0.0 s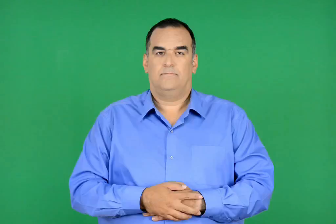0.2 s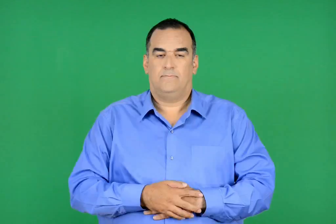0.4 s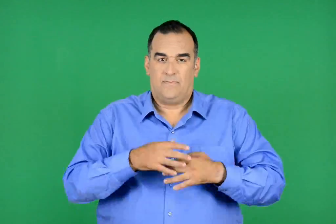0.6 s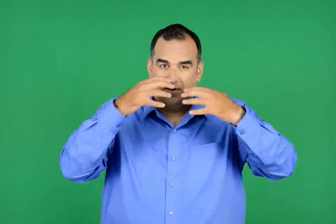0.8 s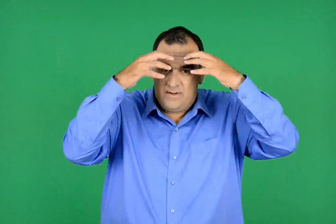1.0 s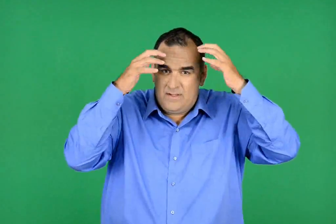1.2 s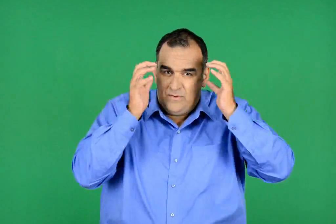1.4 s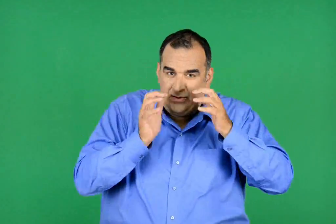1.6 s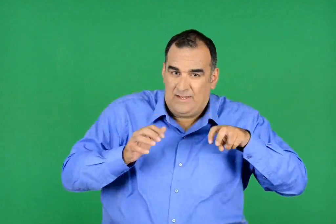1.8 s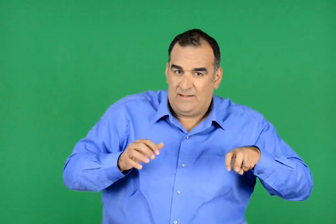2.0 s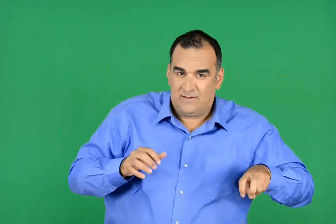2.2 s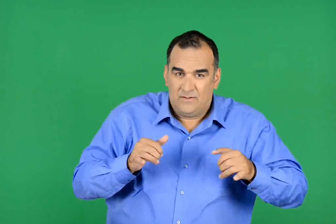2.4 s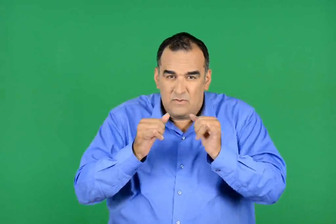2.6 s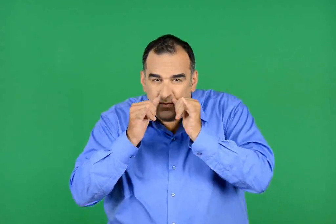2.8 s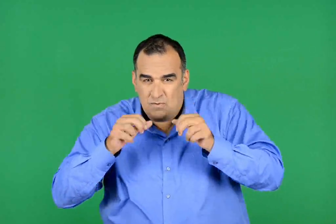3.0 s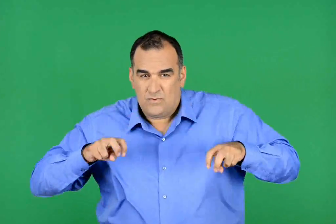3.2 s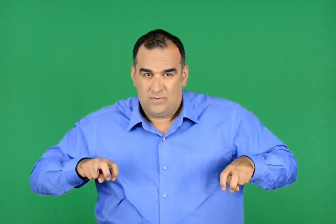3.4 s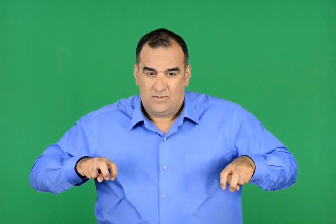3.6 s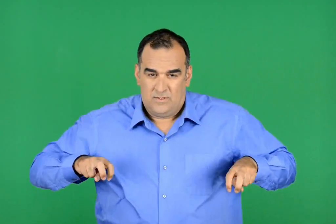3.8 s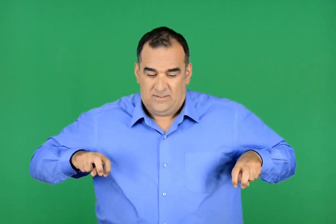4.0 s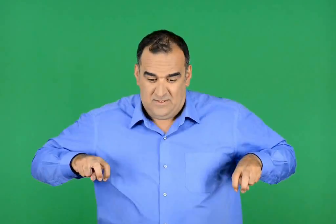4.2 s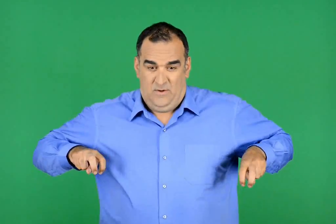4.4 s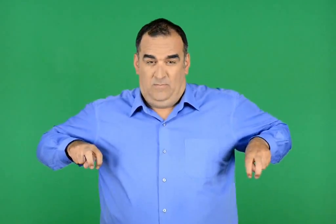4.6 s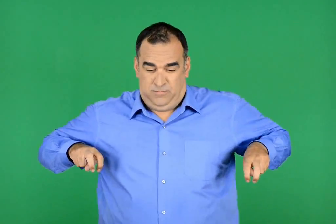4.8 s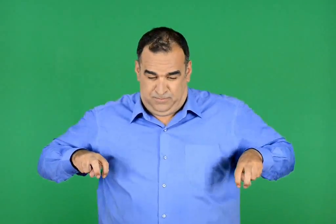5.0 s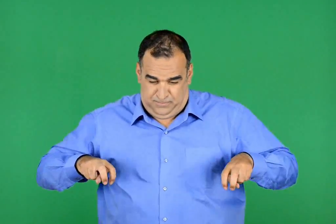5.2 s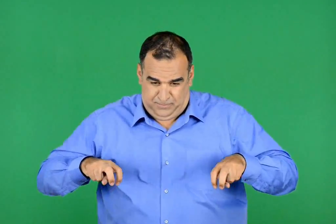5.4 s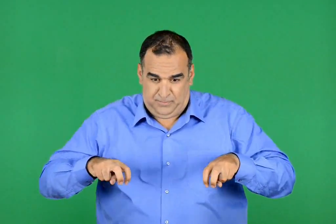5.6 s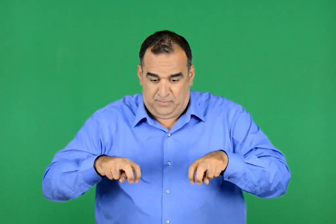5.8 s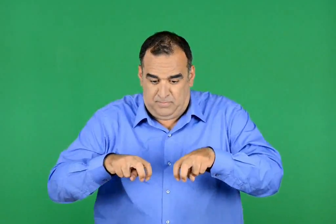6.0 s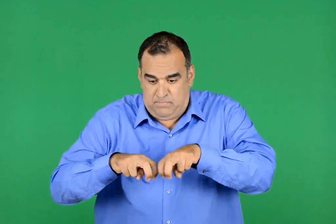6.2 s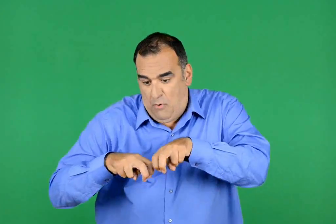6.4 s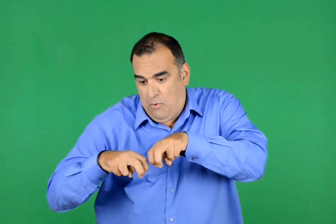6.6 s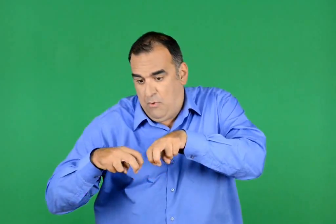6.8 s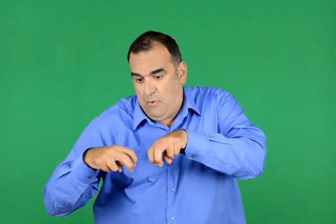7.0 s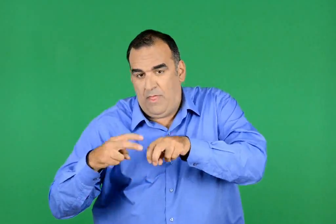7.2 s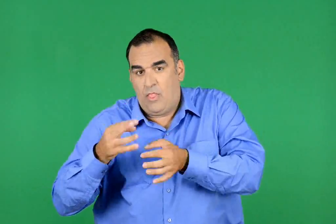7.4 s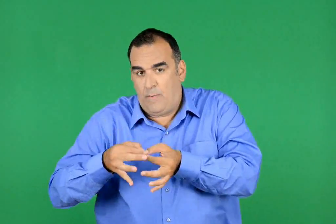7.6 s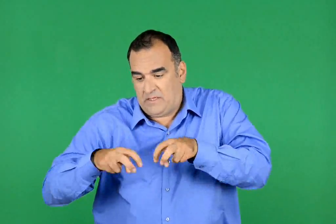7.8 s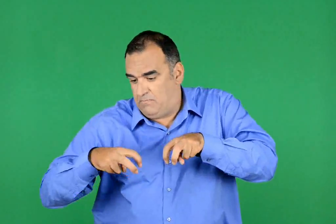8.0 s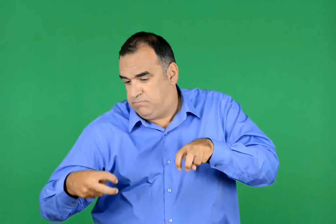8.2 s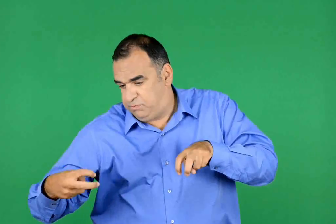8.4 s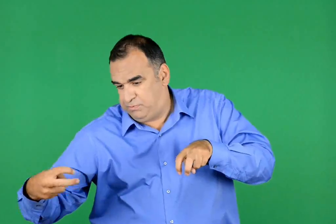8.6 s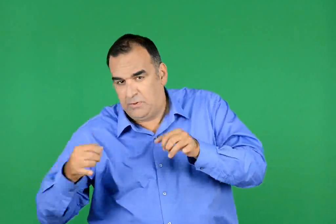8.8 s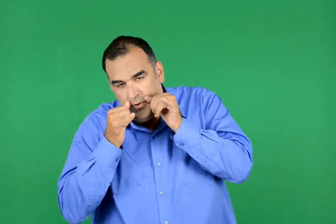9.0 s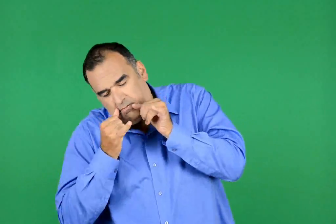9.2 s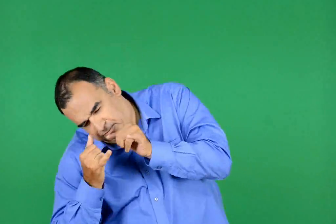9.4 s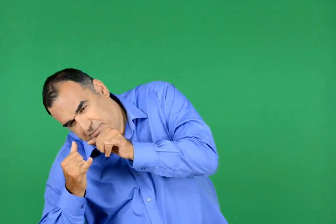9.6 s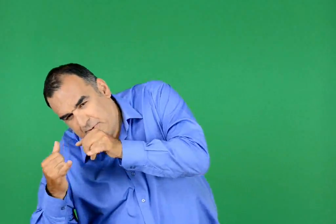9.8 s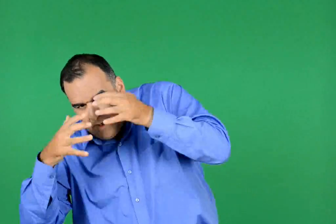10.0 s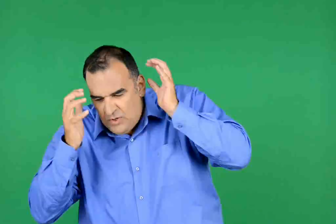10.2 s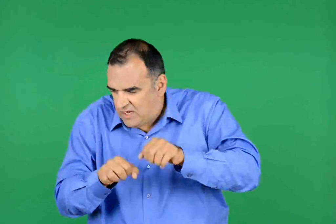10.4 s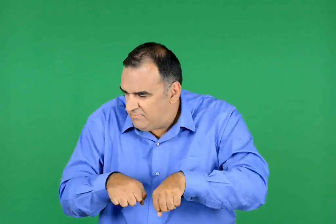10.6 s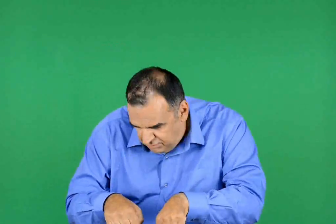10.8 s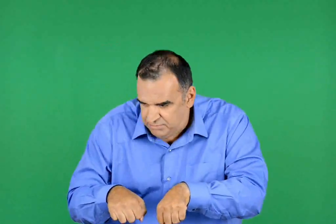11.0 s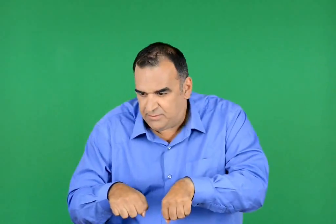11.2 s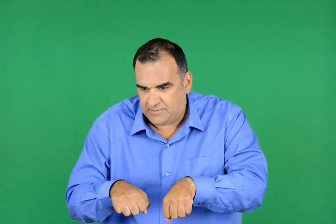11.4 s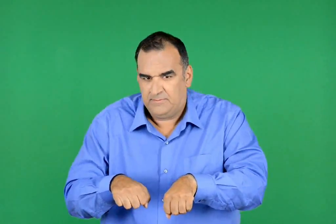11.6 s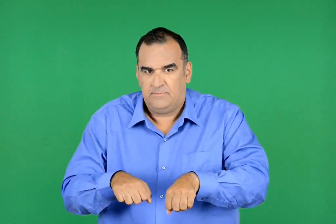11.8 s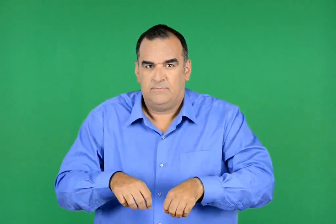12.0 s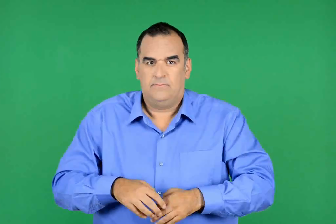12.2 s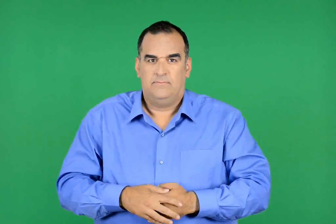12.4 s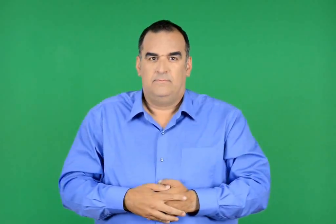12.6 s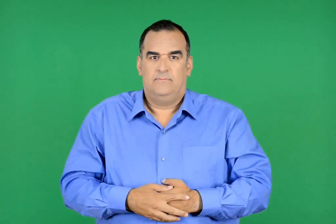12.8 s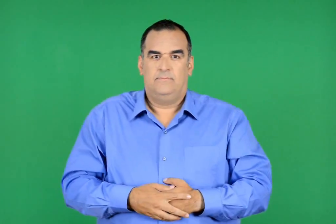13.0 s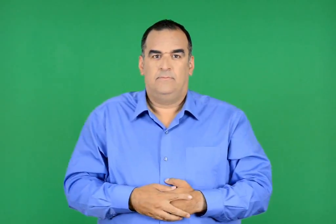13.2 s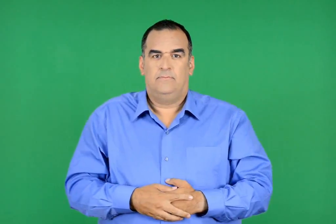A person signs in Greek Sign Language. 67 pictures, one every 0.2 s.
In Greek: έσπρωξε το λιοντάρι µε τόση ορµή τον αγριόχοιρο , που ο αγριόχοιρος βρέθηκε δυο µέτρα πέρα από το νερό
